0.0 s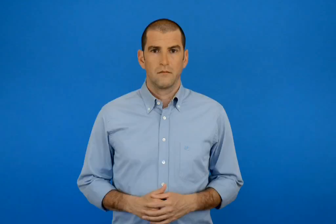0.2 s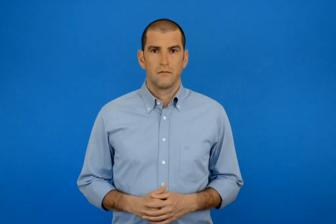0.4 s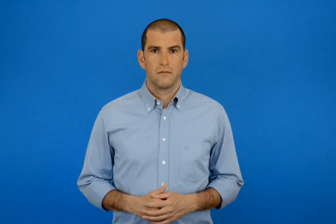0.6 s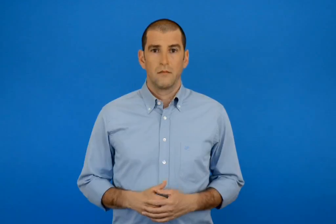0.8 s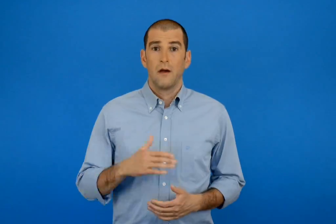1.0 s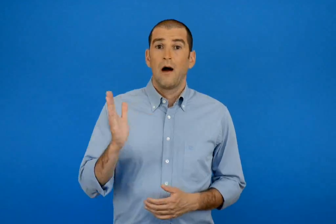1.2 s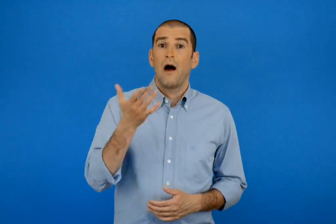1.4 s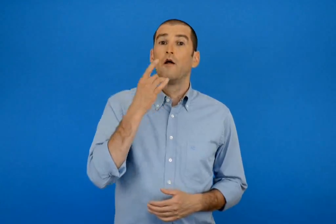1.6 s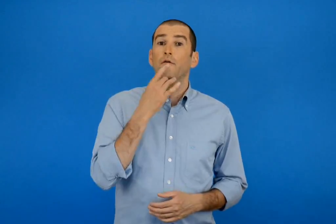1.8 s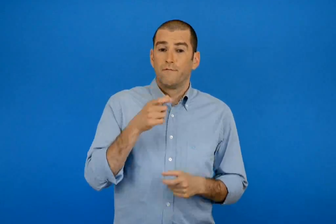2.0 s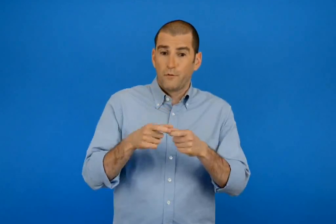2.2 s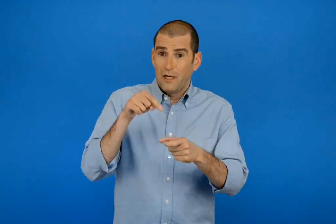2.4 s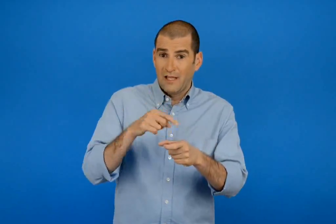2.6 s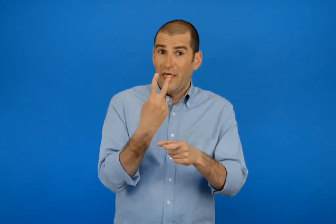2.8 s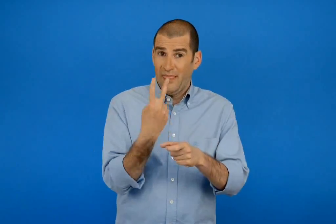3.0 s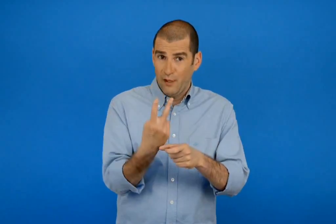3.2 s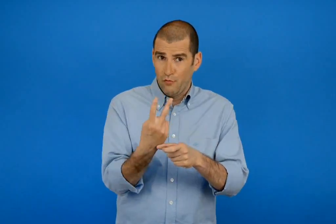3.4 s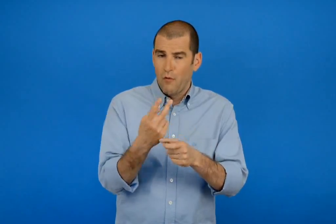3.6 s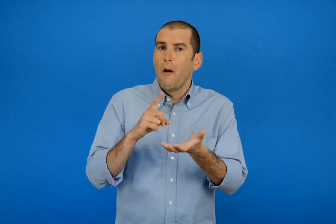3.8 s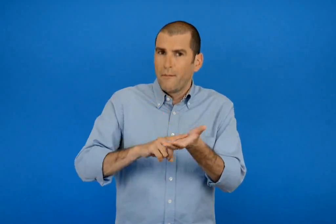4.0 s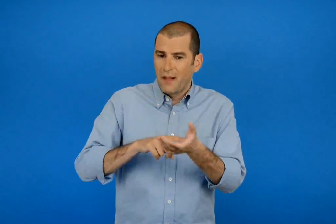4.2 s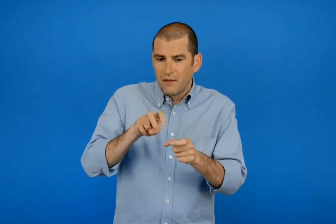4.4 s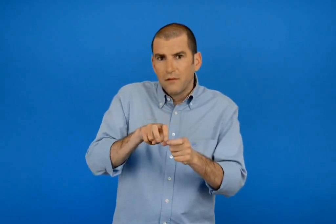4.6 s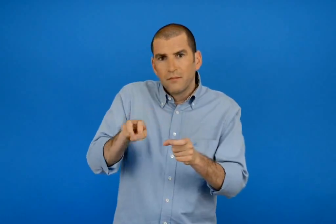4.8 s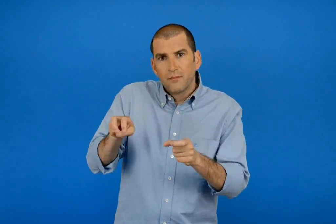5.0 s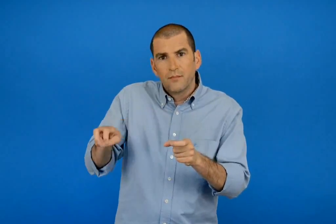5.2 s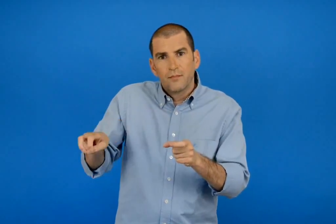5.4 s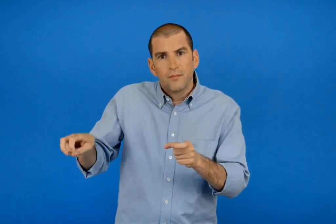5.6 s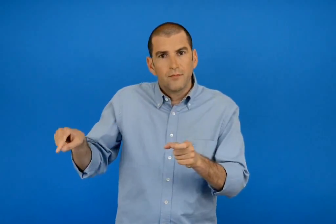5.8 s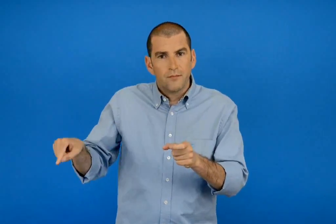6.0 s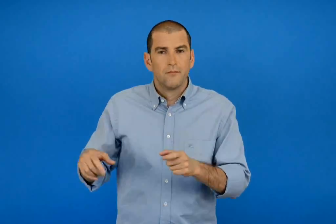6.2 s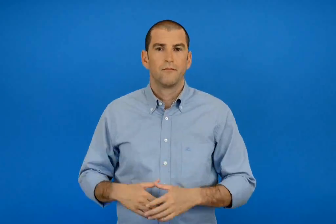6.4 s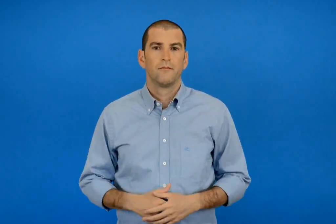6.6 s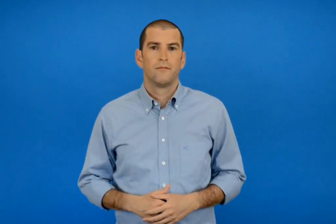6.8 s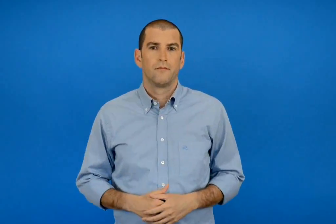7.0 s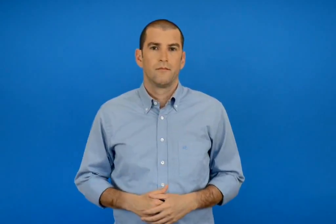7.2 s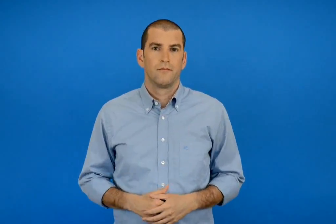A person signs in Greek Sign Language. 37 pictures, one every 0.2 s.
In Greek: αν είναι στο βοτσαλάκι 2 πρέπει να πηδήξει βοτσαλάκια
